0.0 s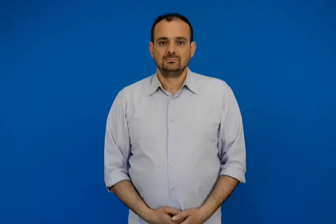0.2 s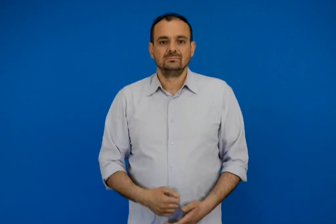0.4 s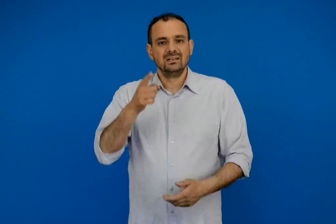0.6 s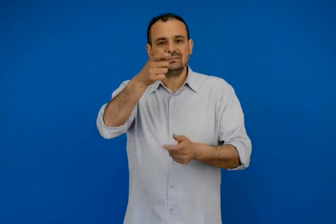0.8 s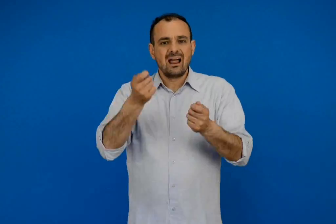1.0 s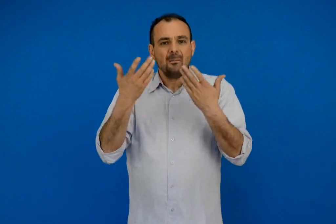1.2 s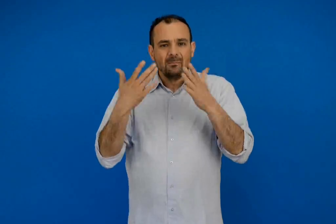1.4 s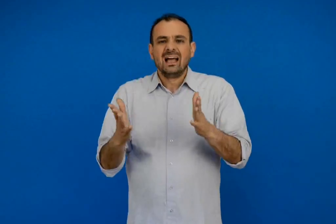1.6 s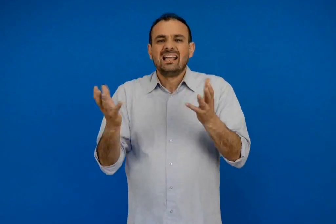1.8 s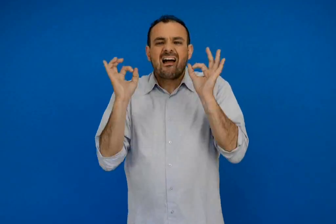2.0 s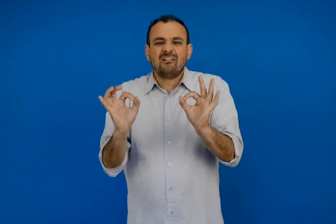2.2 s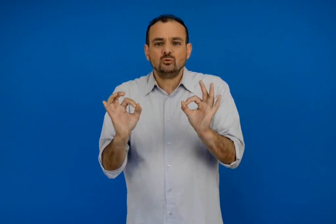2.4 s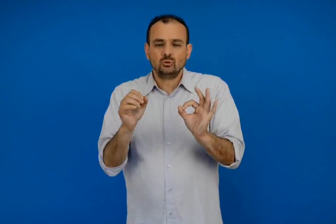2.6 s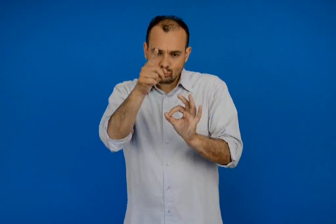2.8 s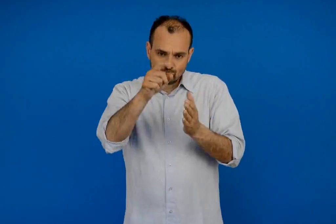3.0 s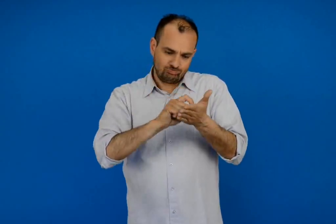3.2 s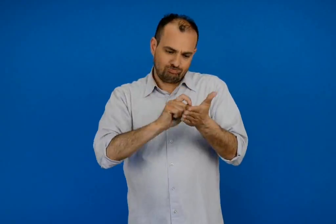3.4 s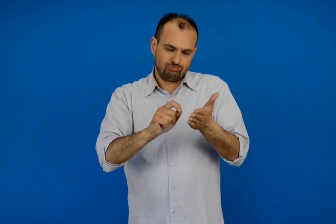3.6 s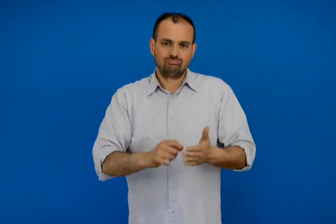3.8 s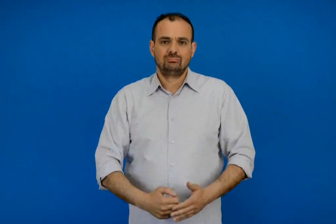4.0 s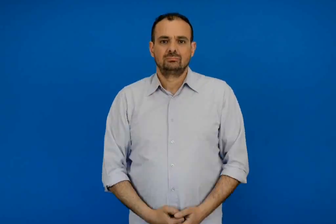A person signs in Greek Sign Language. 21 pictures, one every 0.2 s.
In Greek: γράψε τι ακριβώς έκανες εσύ
